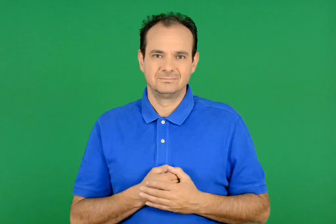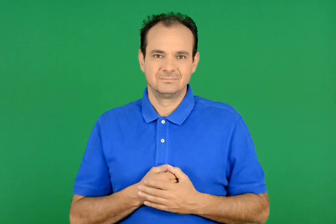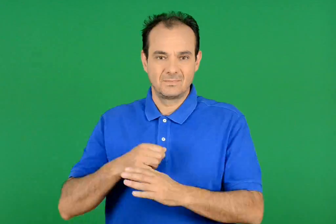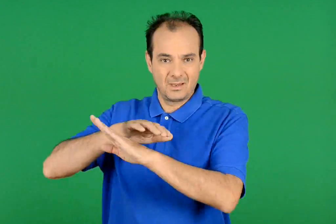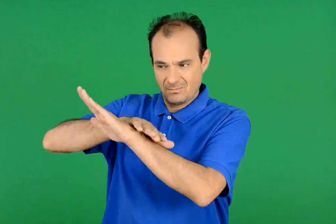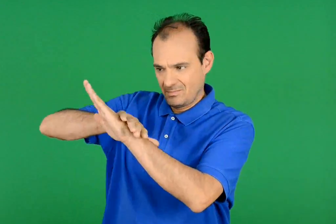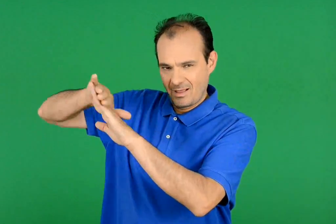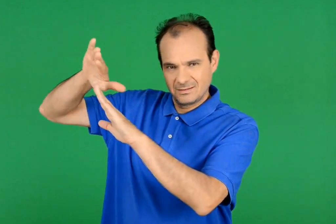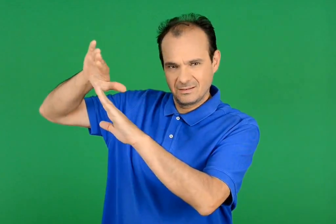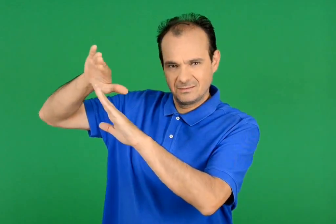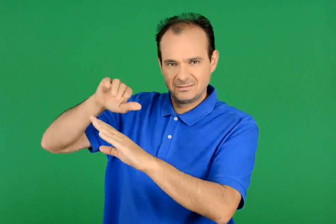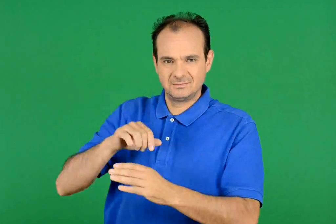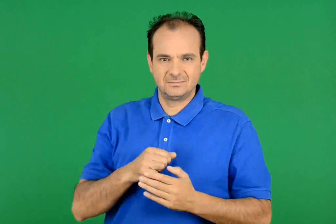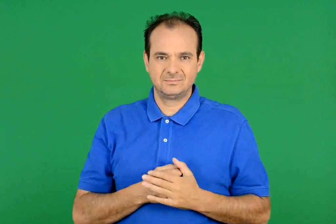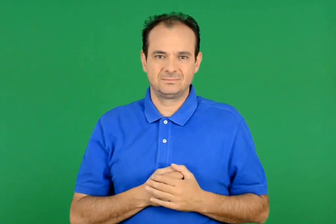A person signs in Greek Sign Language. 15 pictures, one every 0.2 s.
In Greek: πλαγιά
